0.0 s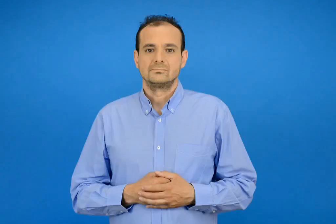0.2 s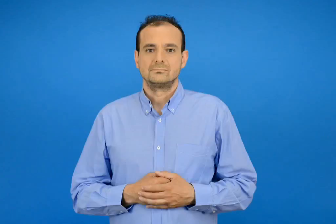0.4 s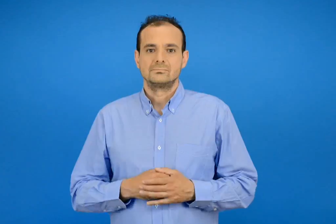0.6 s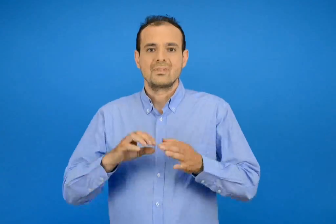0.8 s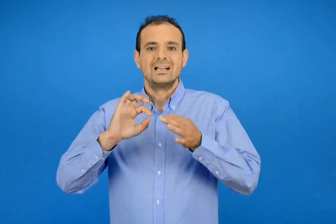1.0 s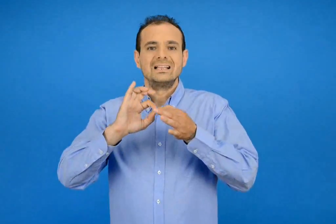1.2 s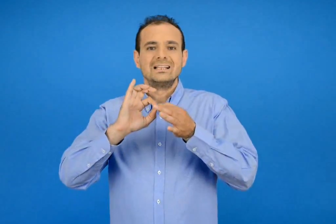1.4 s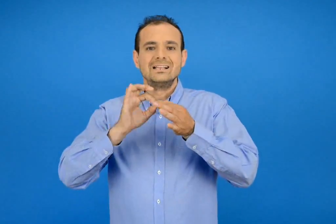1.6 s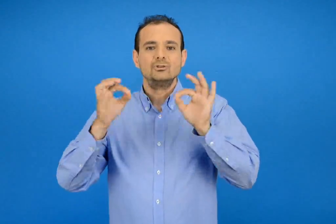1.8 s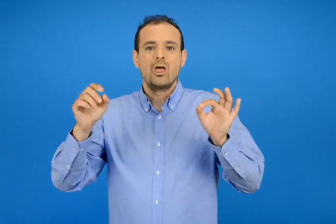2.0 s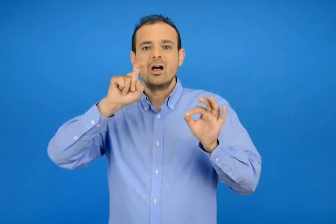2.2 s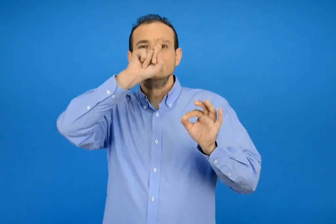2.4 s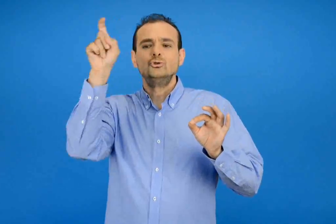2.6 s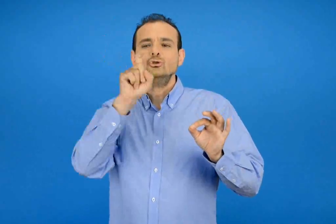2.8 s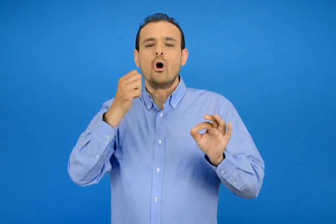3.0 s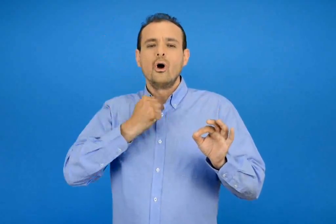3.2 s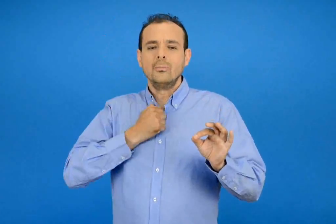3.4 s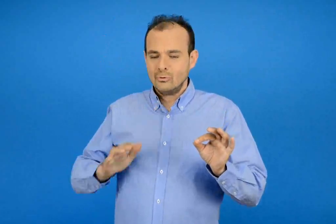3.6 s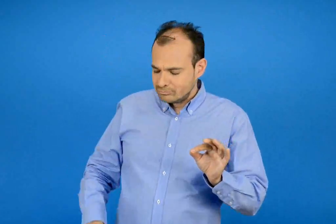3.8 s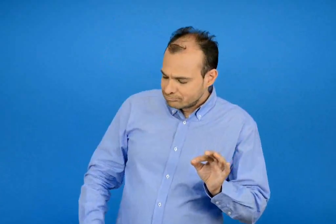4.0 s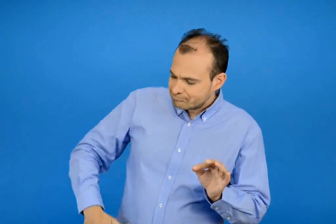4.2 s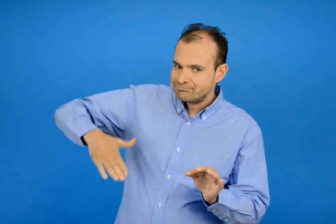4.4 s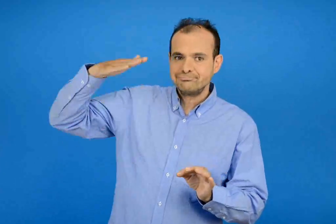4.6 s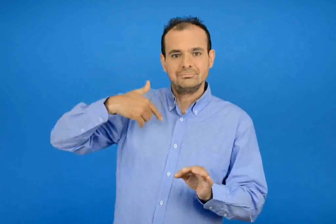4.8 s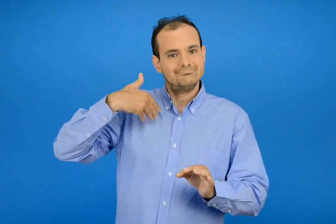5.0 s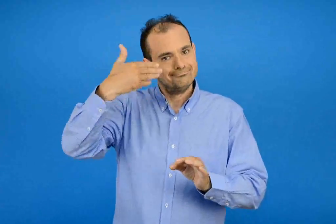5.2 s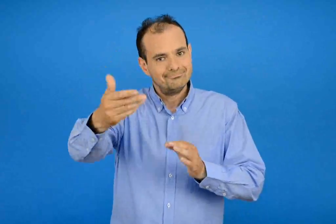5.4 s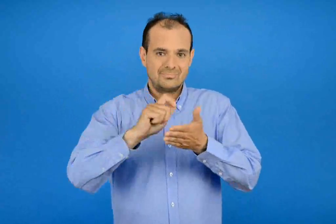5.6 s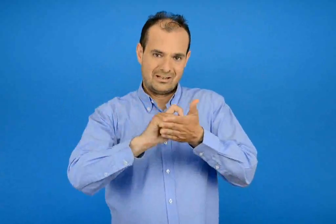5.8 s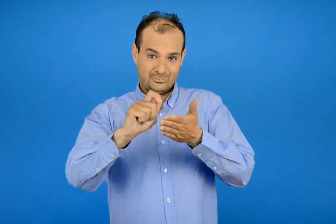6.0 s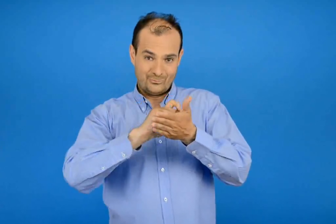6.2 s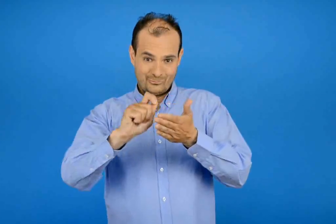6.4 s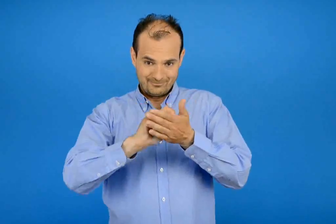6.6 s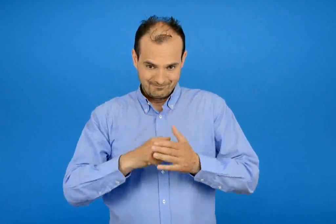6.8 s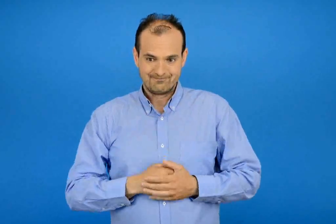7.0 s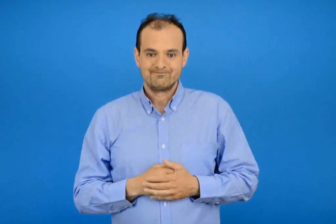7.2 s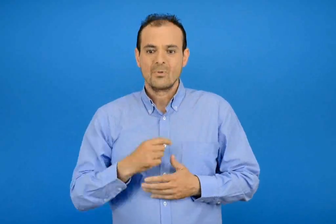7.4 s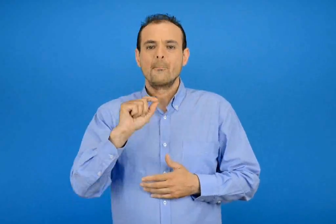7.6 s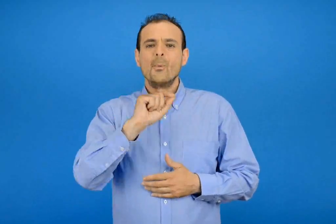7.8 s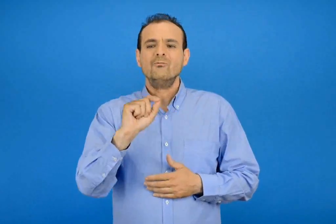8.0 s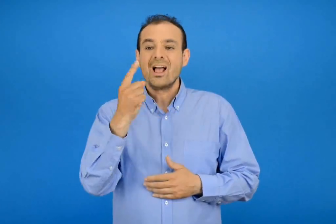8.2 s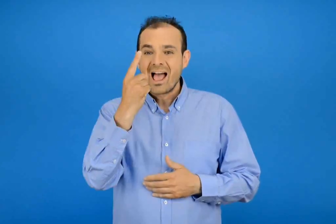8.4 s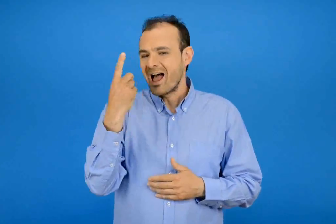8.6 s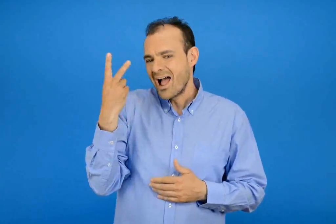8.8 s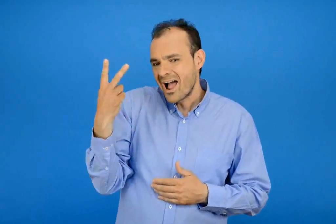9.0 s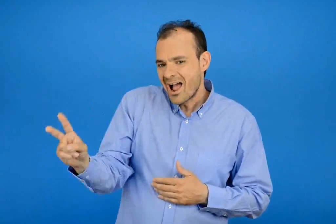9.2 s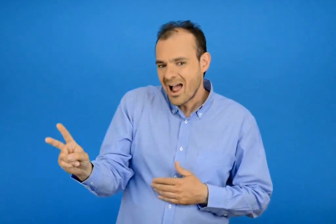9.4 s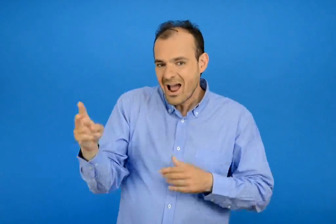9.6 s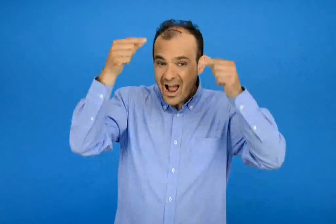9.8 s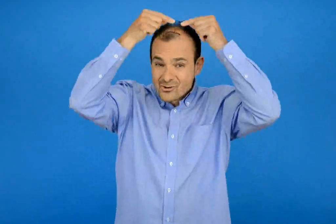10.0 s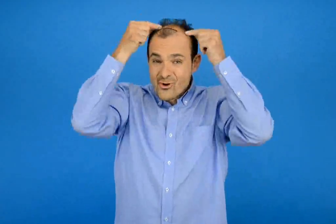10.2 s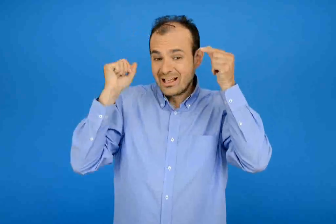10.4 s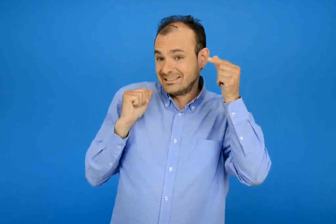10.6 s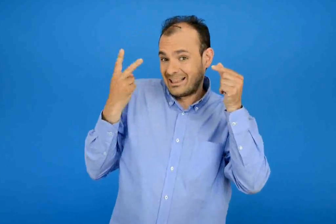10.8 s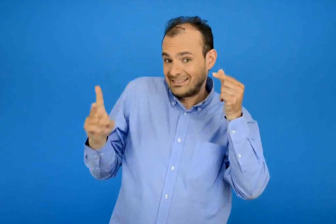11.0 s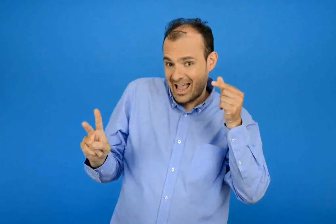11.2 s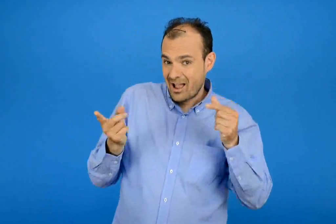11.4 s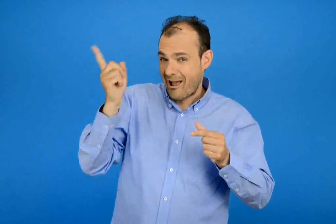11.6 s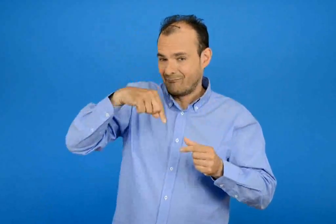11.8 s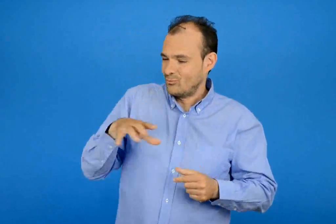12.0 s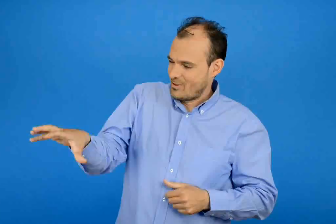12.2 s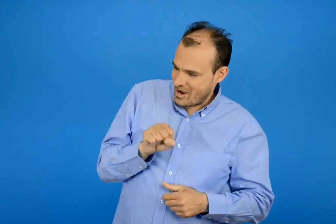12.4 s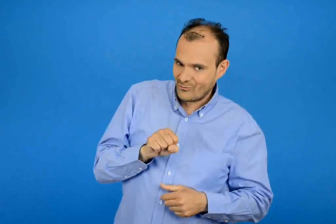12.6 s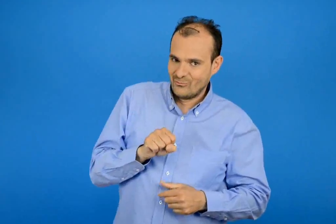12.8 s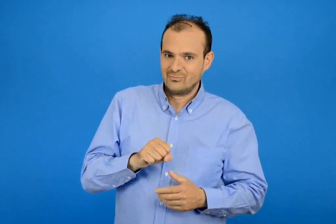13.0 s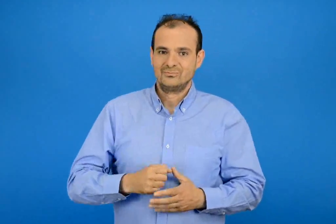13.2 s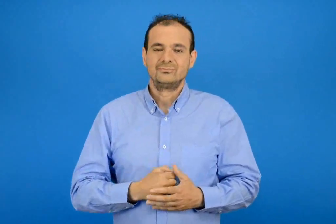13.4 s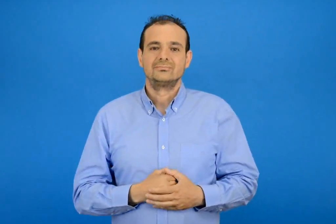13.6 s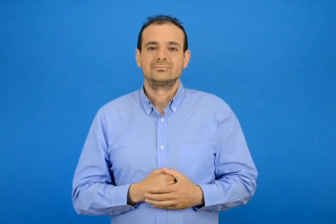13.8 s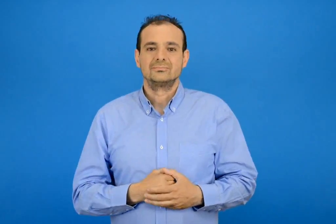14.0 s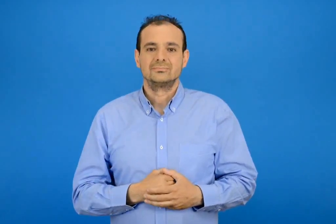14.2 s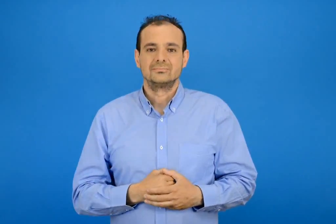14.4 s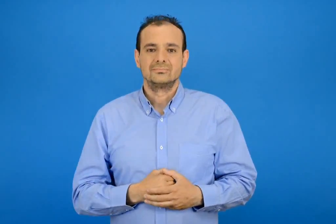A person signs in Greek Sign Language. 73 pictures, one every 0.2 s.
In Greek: θα γράψω την ιστορία της ζωής μου αύριο θα πάρω ένα μολυβί από την τσάντα της ιωάννας
